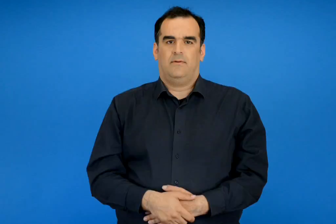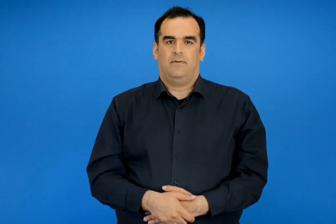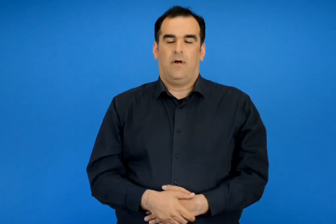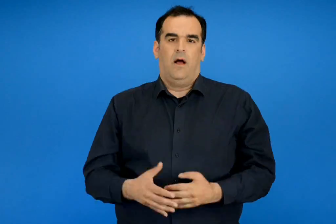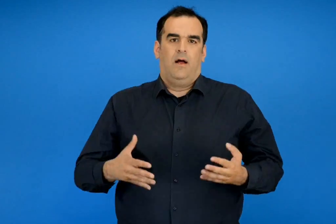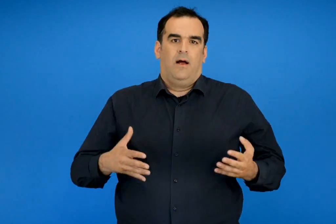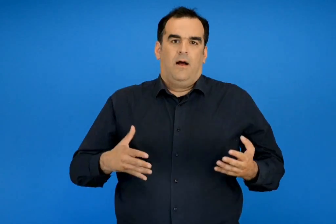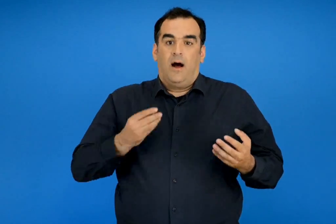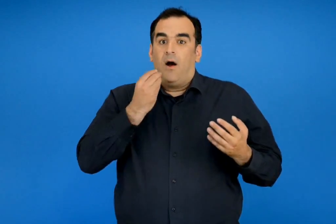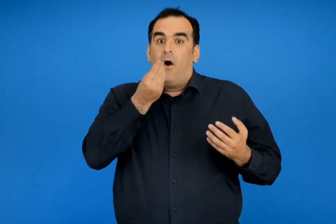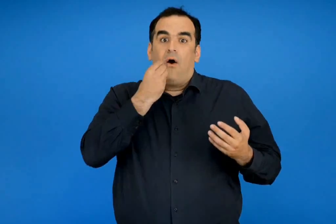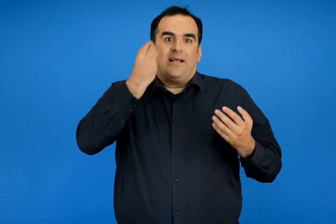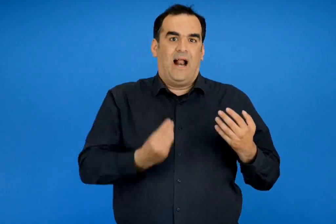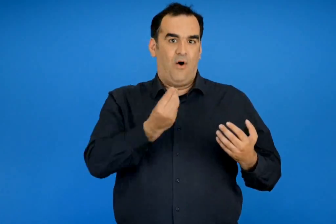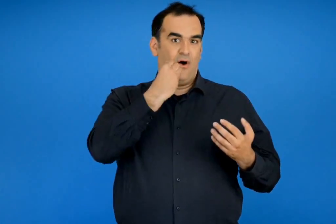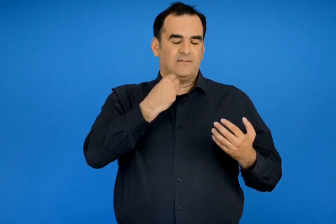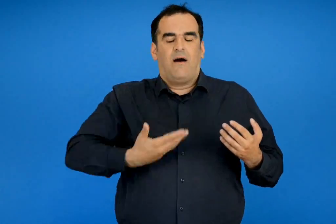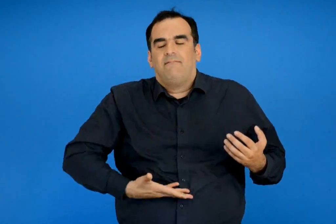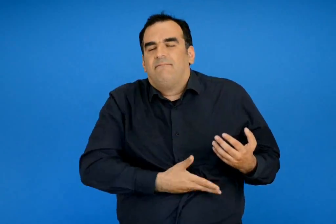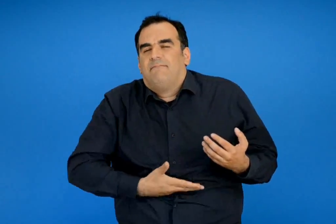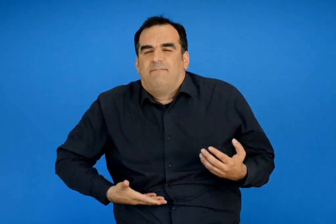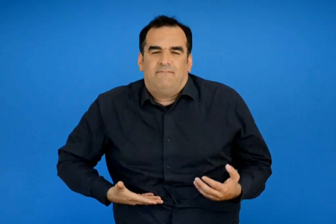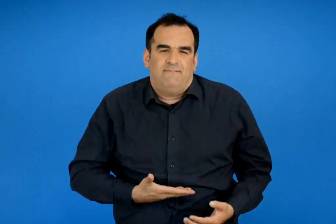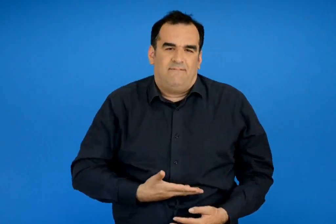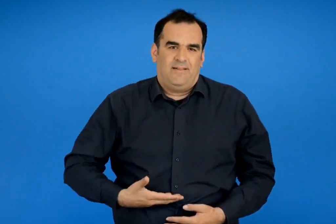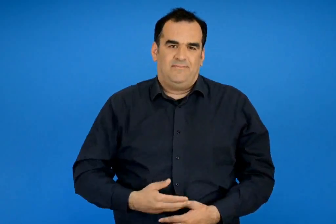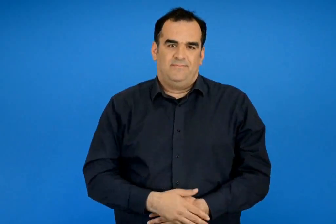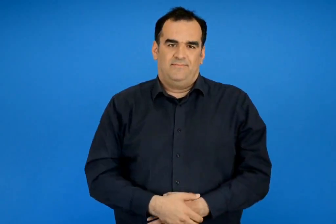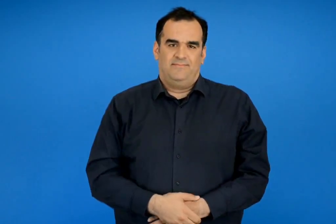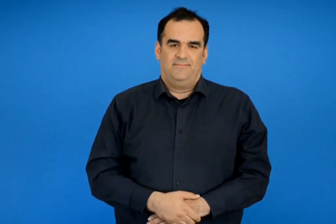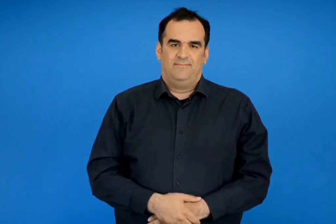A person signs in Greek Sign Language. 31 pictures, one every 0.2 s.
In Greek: καλή μου όρεξη κι έχω μια πεινά
